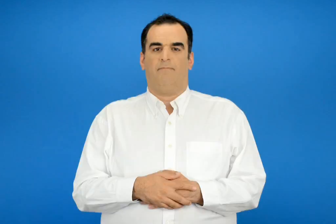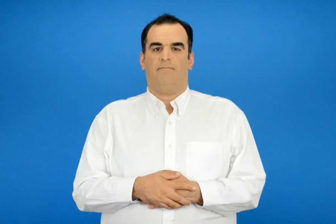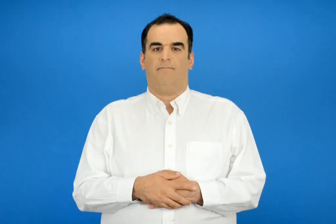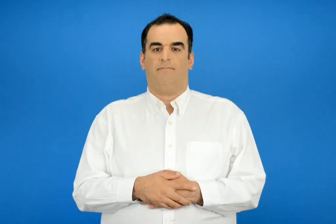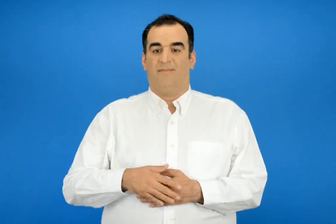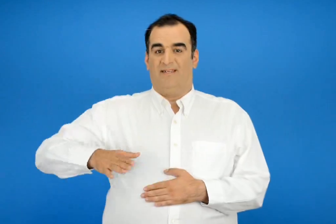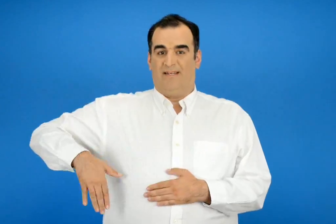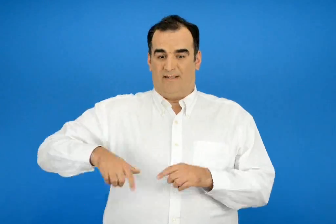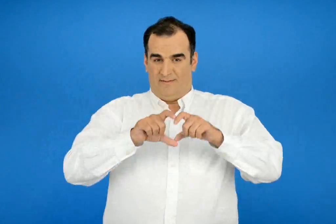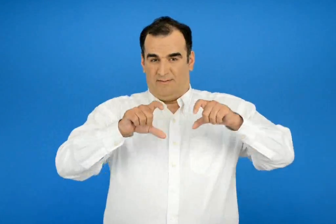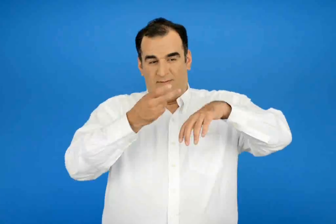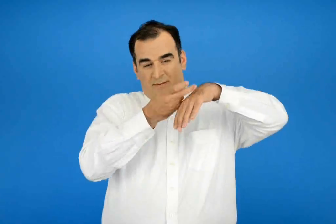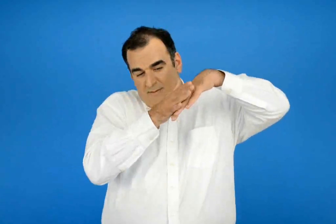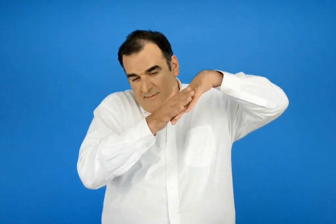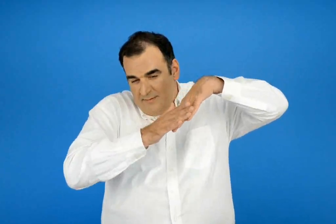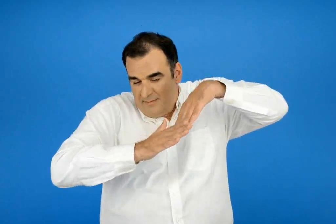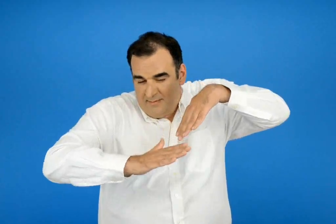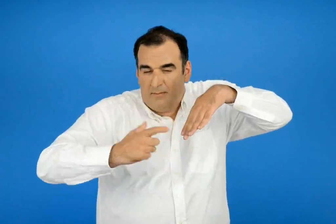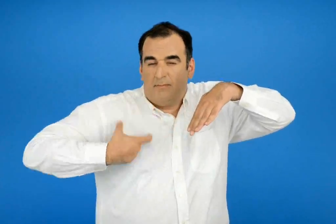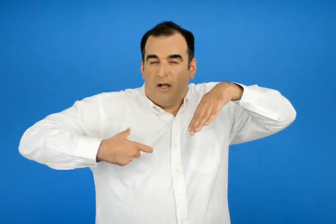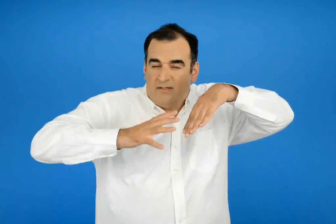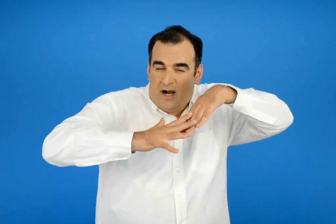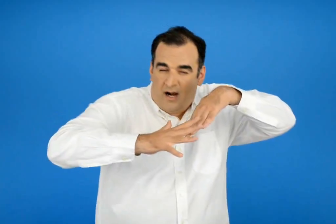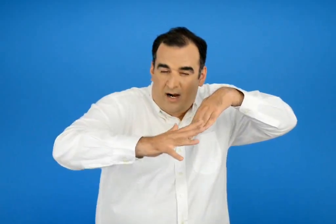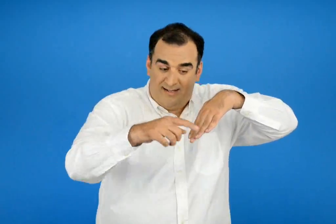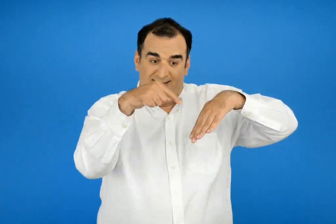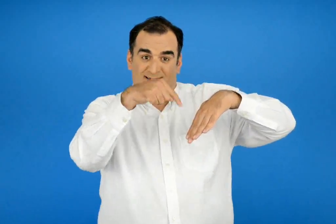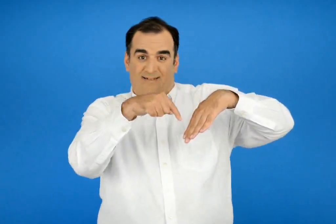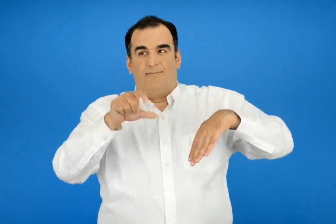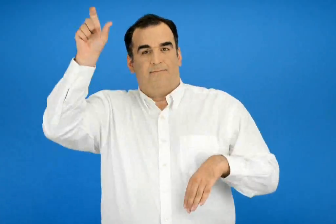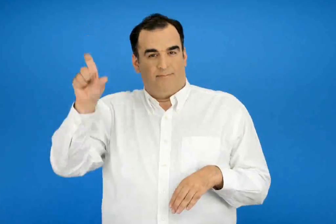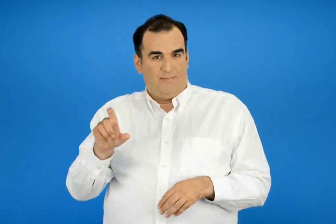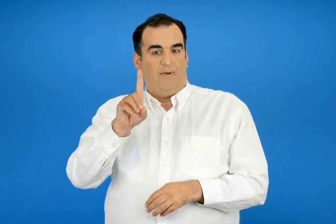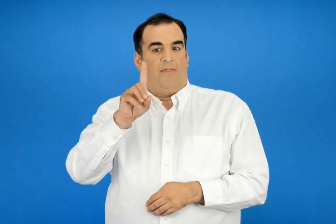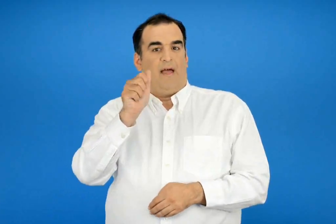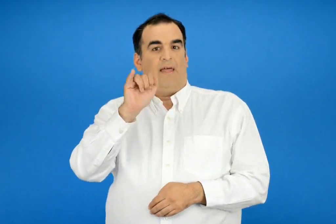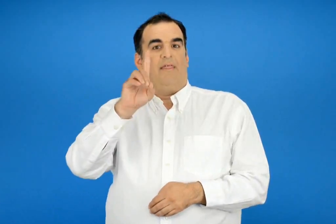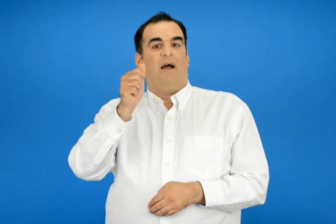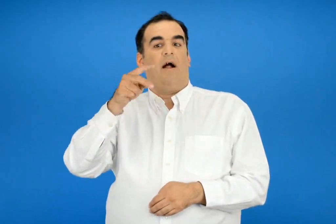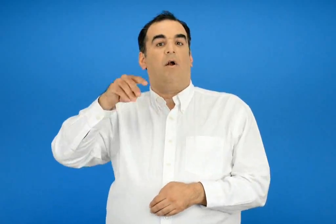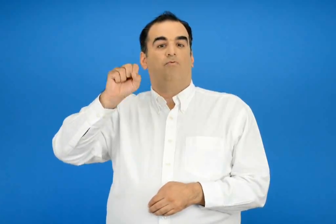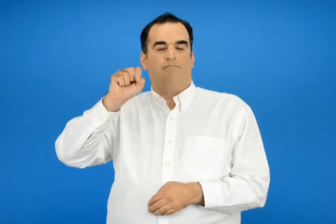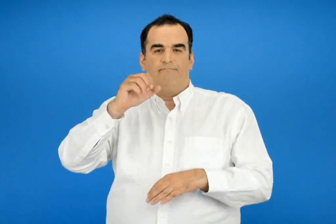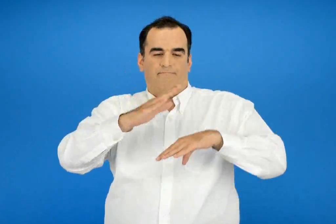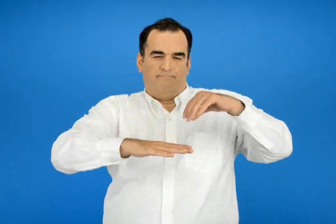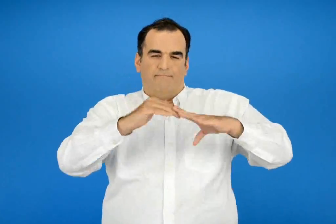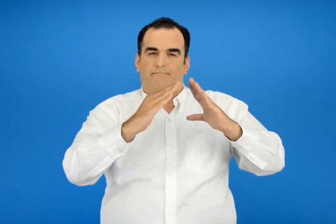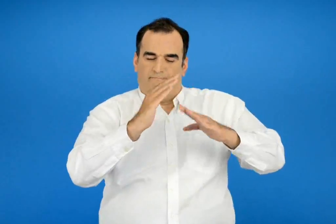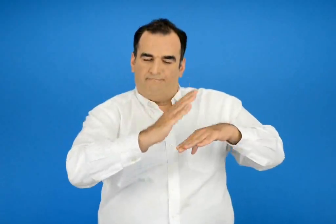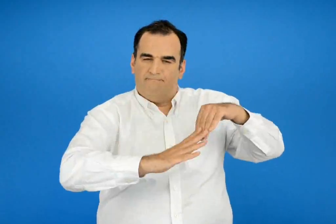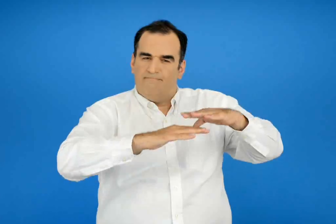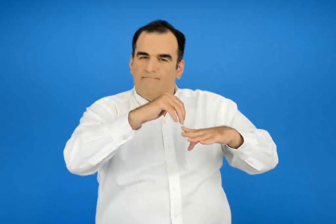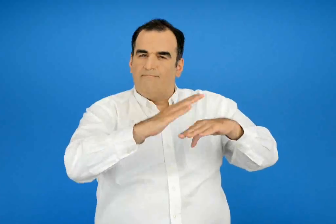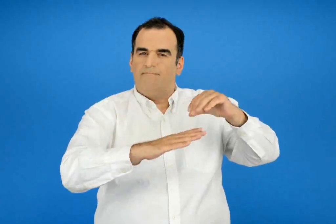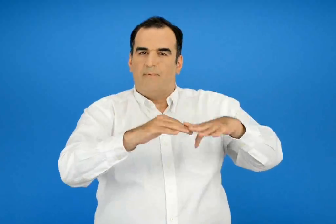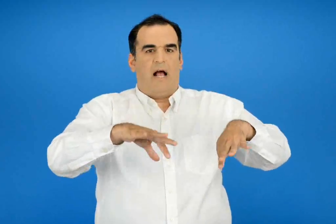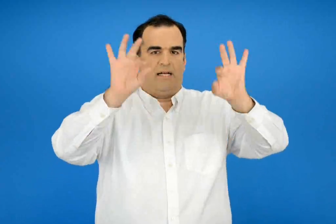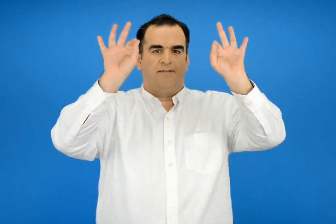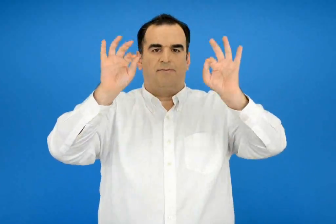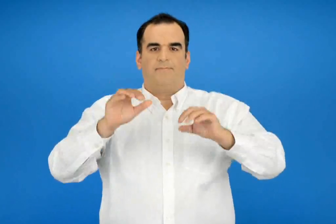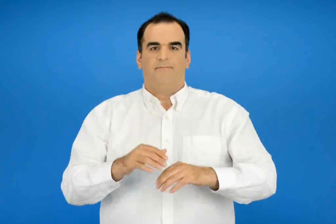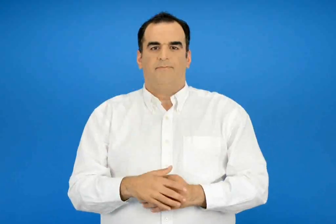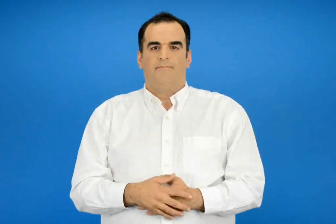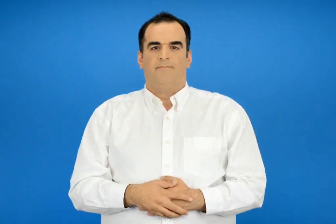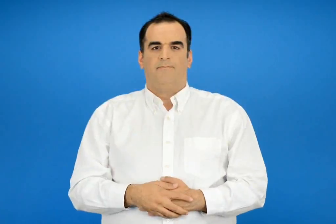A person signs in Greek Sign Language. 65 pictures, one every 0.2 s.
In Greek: σε μια πλαγιά στην καταπράσινη κρήτη άρχισε ο δαίδαλος να χτίζει το παλάτι
